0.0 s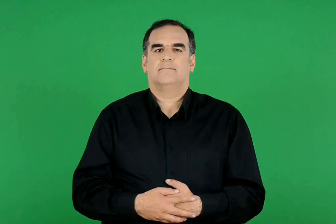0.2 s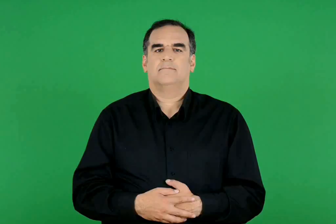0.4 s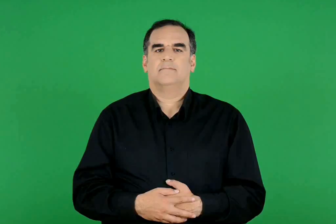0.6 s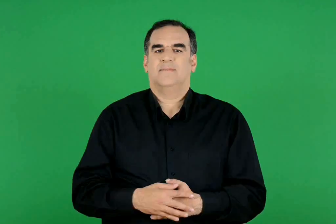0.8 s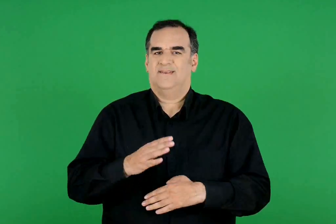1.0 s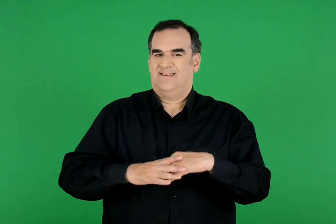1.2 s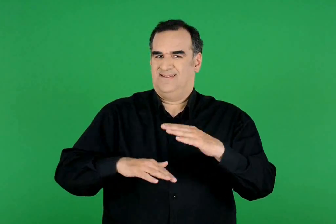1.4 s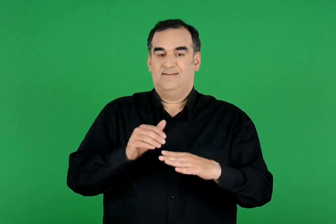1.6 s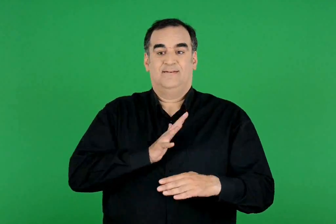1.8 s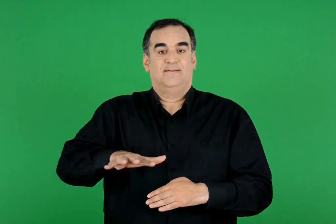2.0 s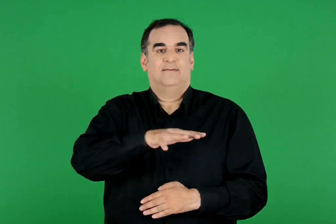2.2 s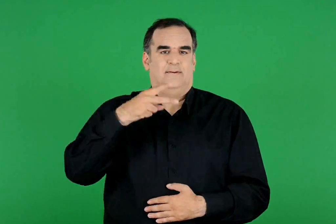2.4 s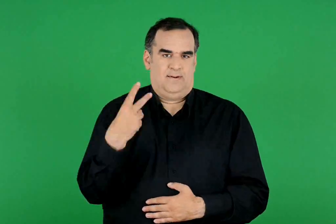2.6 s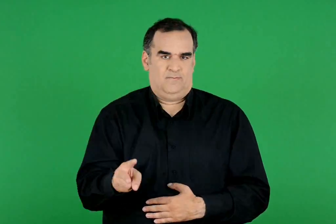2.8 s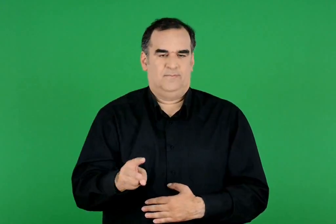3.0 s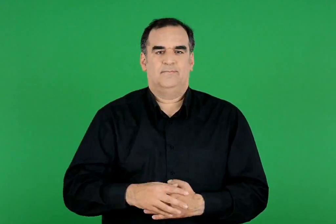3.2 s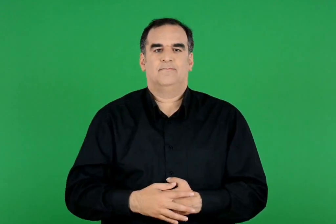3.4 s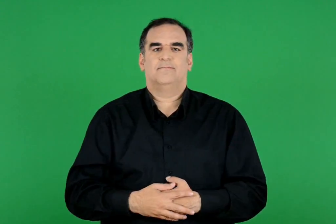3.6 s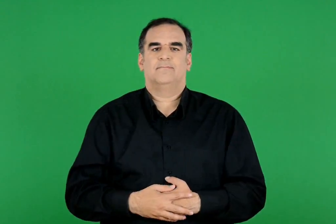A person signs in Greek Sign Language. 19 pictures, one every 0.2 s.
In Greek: λαϊκή τέχνη
